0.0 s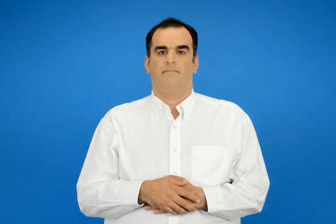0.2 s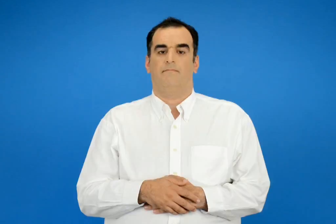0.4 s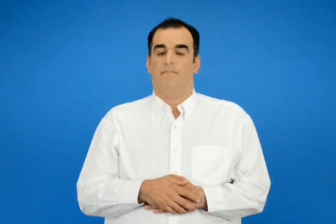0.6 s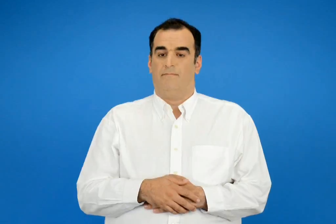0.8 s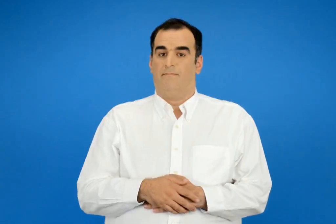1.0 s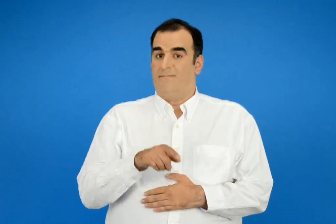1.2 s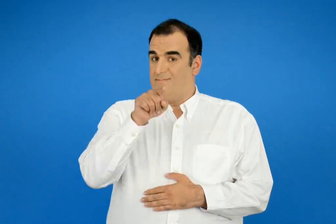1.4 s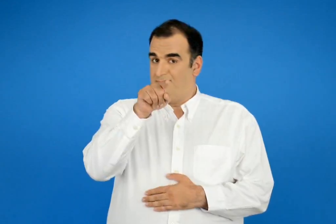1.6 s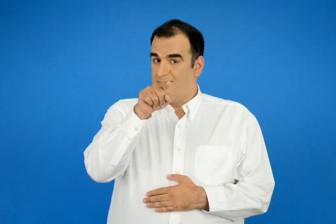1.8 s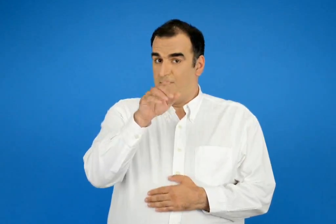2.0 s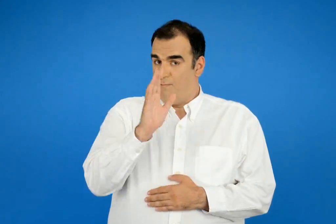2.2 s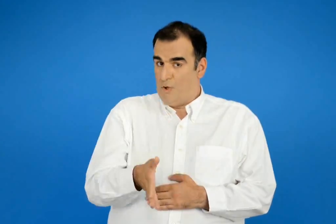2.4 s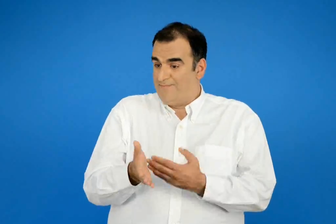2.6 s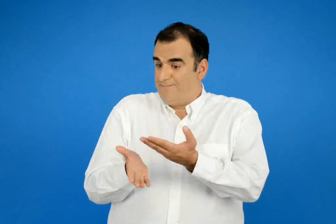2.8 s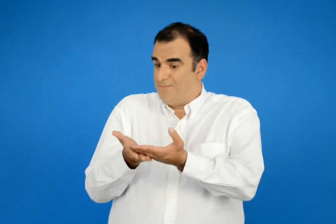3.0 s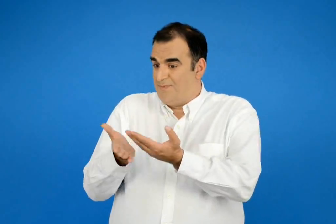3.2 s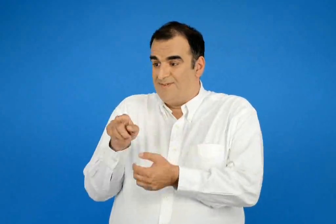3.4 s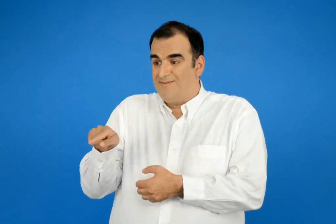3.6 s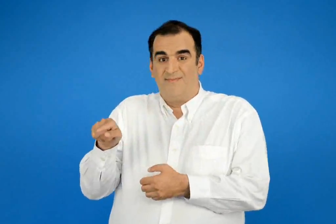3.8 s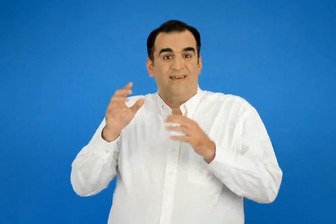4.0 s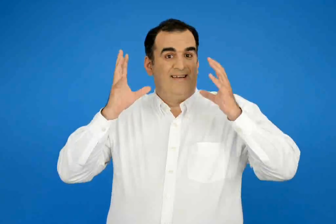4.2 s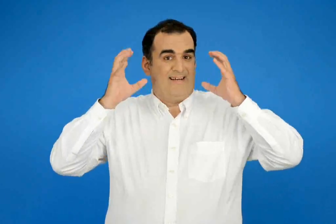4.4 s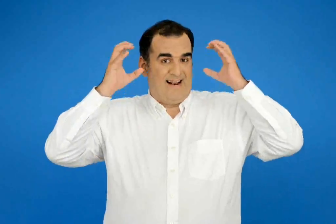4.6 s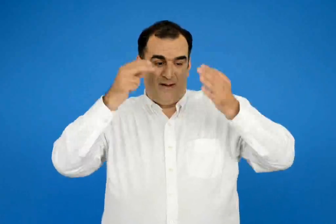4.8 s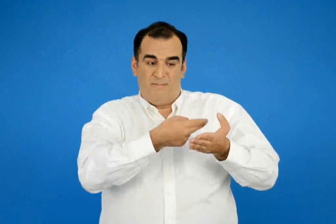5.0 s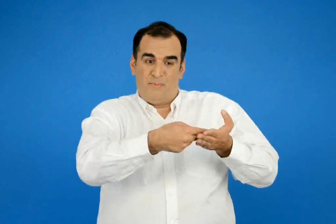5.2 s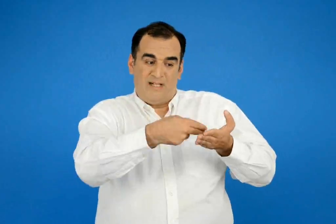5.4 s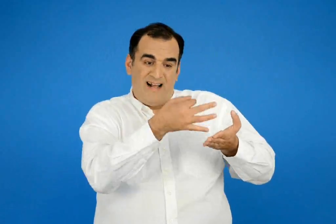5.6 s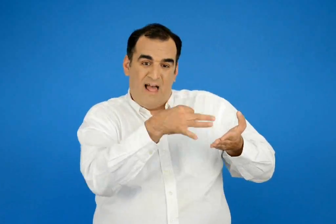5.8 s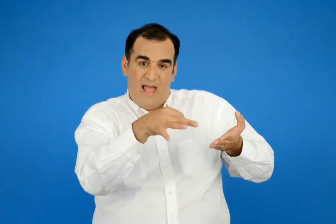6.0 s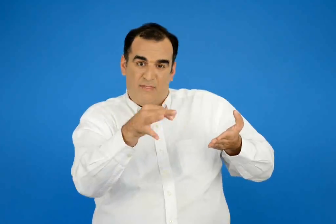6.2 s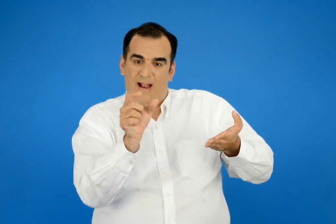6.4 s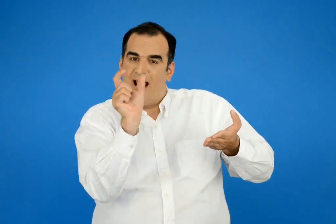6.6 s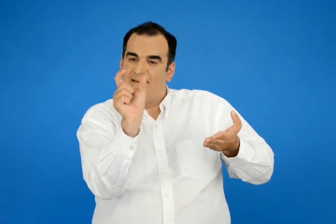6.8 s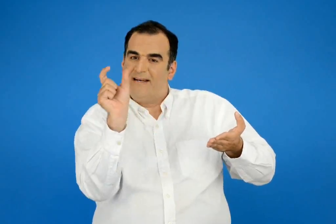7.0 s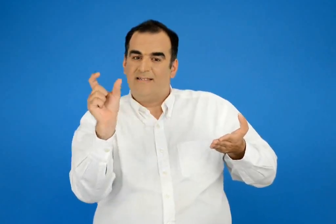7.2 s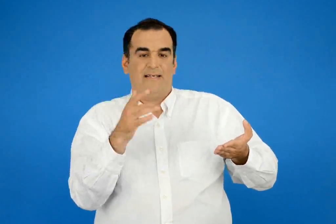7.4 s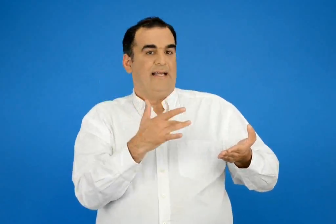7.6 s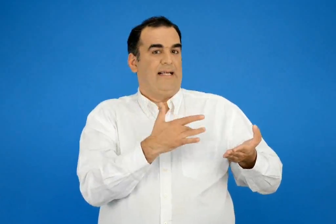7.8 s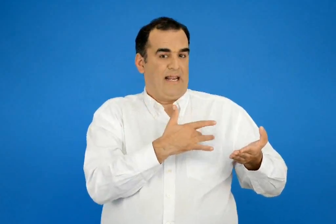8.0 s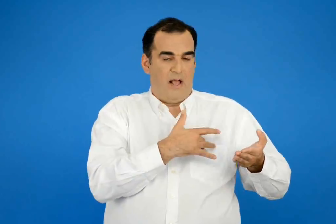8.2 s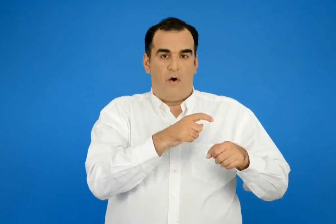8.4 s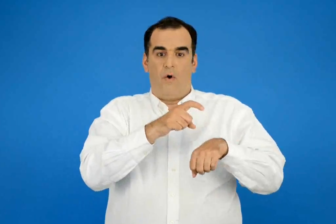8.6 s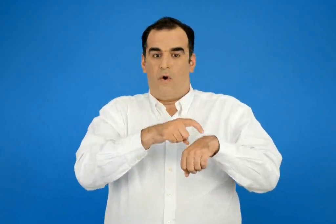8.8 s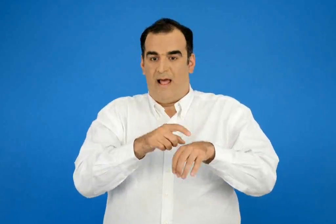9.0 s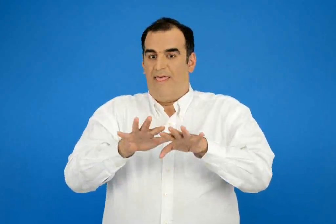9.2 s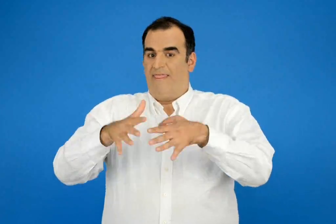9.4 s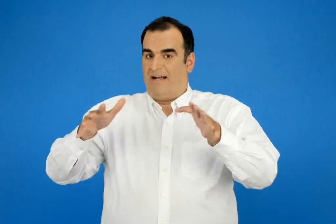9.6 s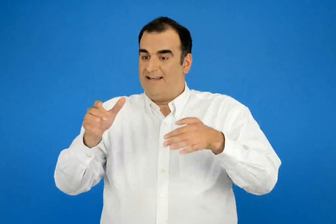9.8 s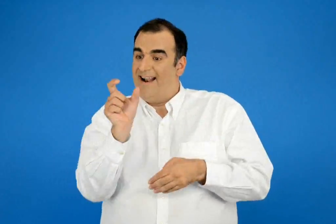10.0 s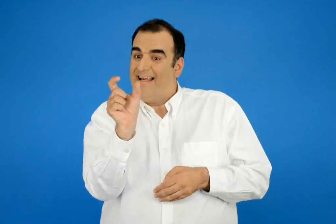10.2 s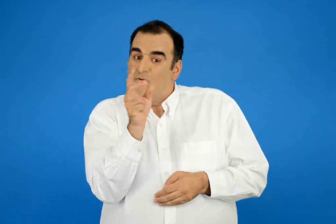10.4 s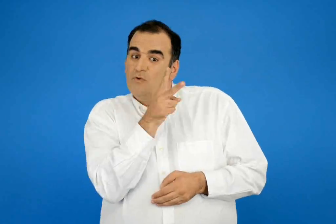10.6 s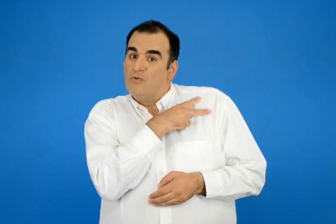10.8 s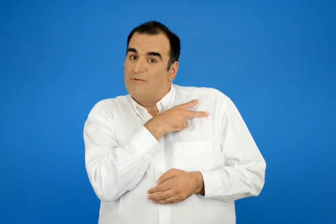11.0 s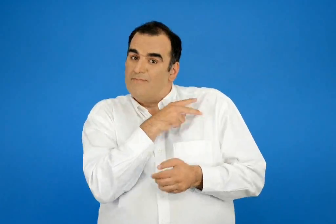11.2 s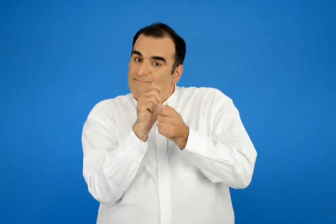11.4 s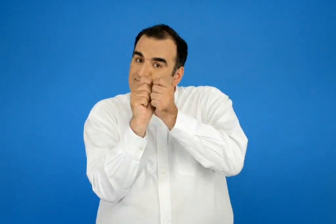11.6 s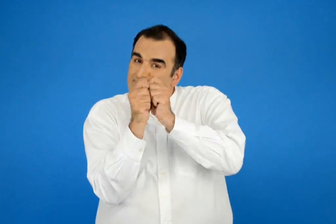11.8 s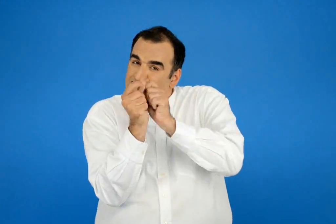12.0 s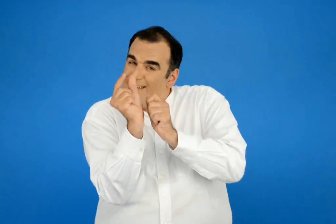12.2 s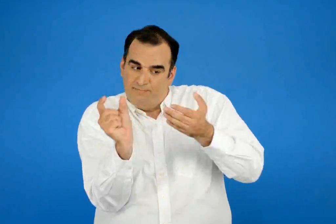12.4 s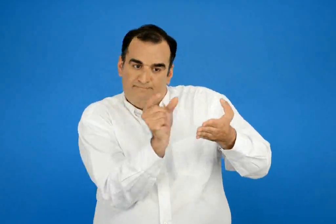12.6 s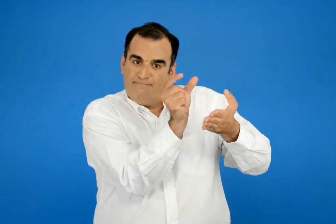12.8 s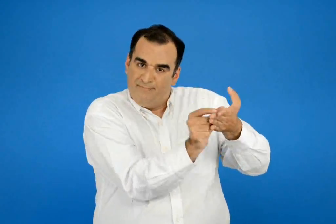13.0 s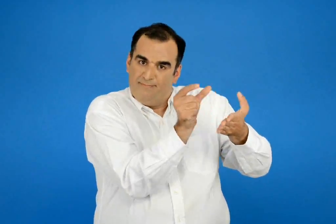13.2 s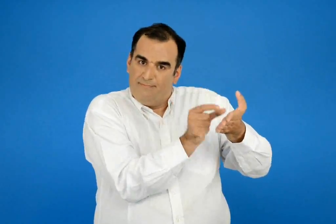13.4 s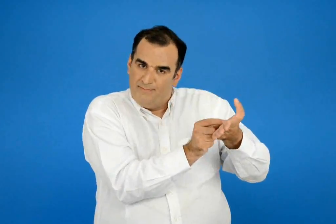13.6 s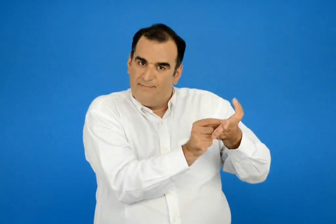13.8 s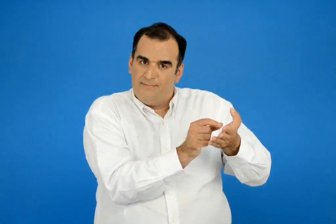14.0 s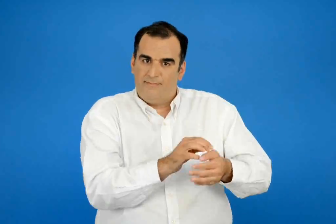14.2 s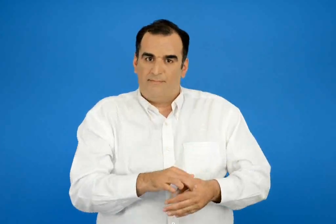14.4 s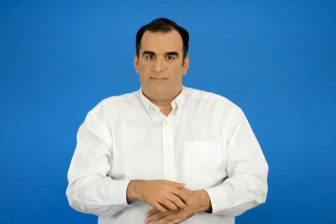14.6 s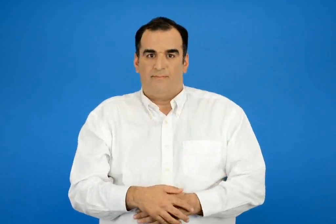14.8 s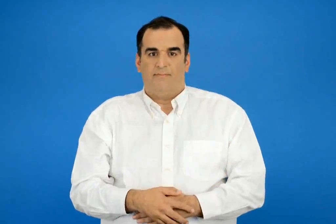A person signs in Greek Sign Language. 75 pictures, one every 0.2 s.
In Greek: μπορείς να βοηθήσεις τη γαληνή να συμπληρώσει τα κενά βάζοντας στη σωστή μορφή τις λέξεις καρδιά ωρά και θάλασσα ;
